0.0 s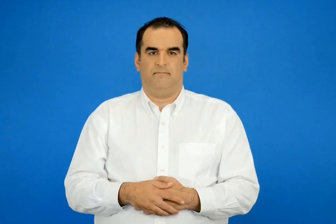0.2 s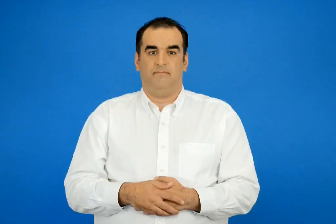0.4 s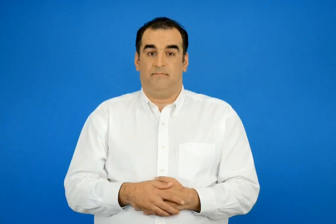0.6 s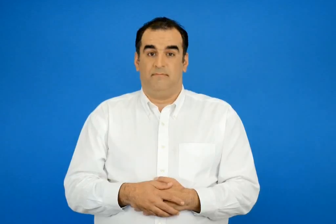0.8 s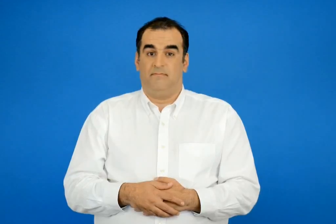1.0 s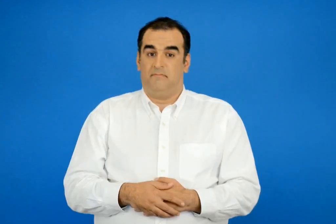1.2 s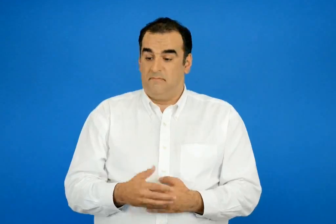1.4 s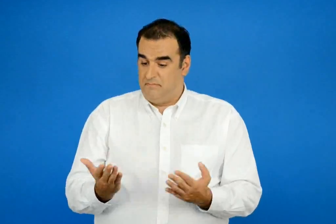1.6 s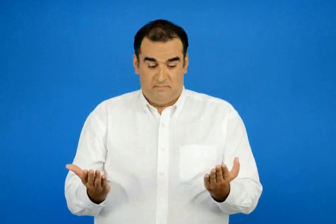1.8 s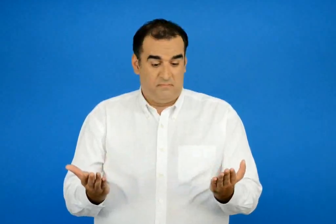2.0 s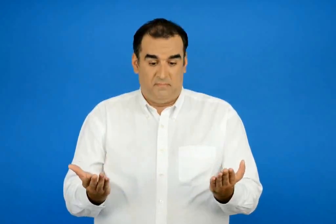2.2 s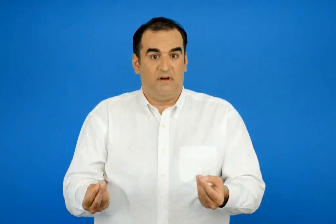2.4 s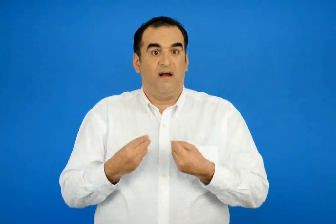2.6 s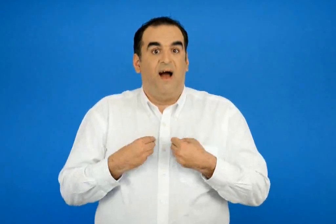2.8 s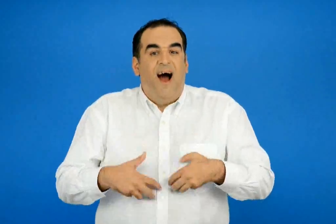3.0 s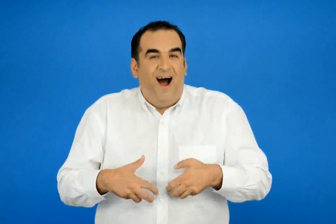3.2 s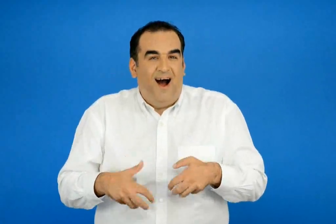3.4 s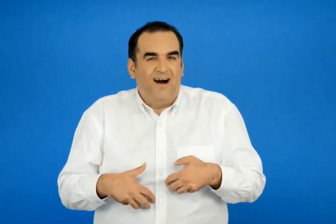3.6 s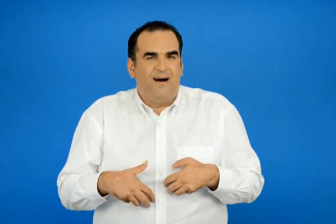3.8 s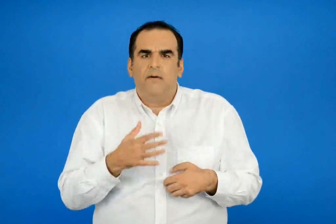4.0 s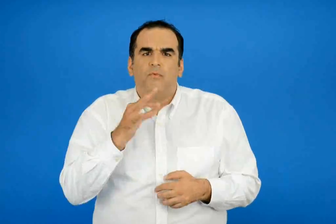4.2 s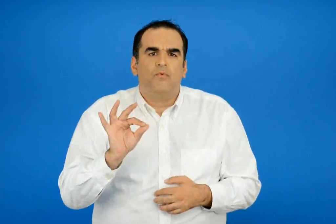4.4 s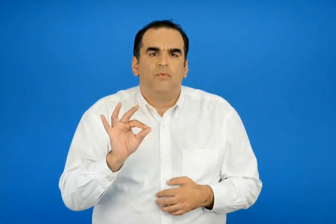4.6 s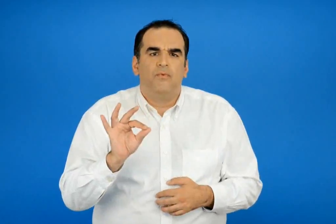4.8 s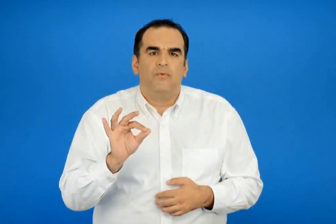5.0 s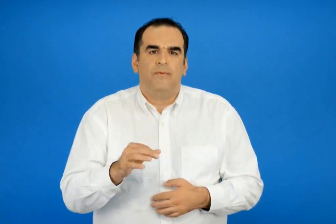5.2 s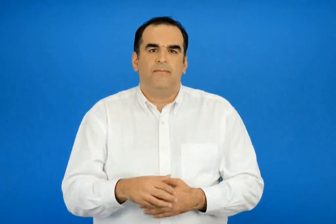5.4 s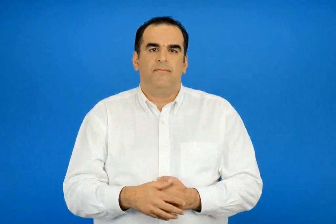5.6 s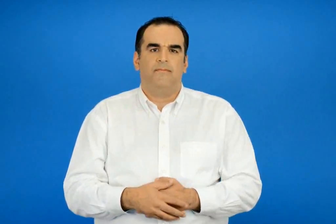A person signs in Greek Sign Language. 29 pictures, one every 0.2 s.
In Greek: σε κάνουν να γελάς ; γιατί ;
